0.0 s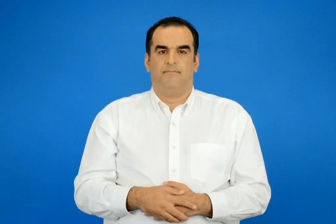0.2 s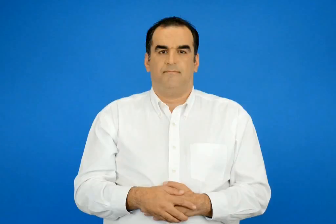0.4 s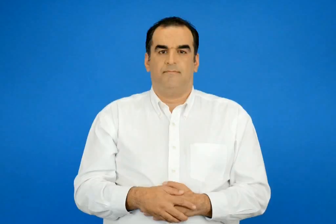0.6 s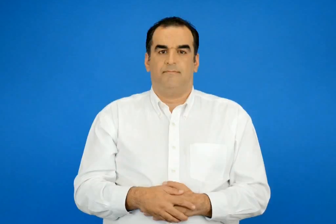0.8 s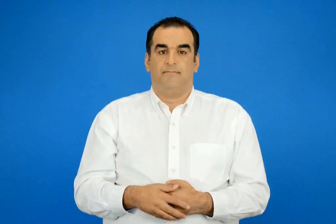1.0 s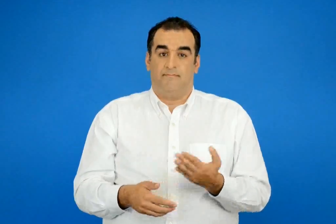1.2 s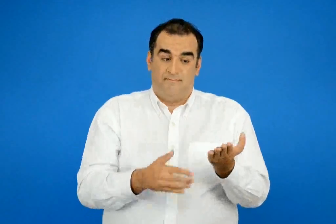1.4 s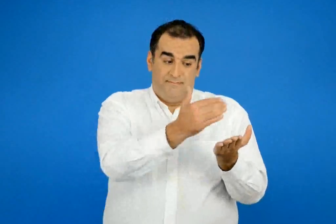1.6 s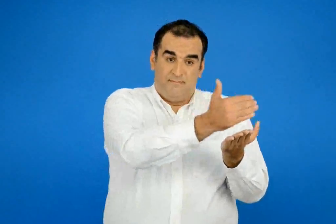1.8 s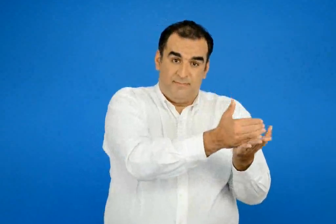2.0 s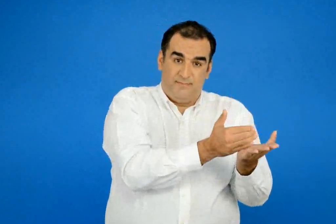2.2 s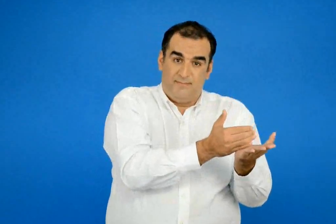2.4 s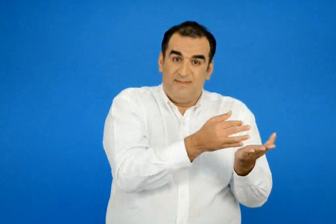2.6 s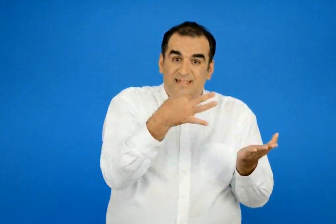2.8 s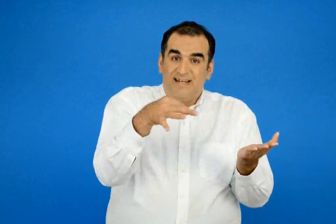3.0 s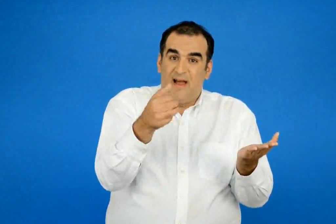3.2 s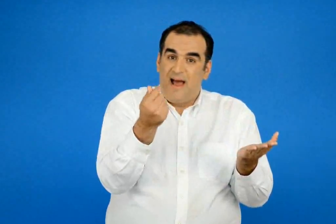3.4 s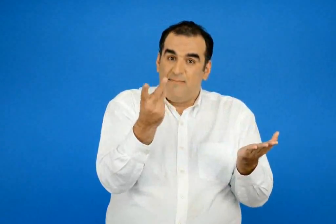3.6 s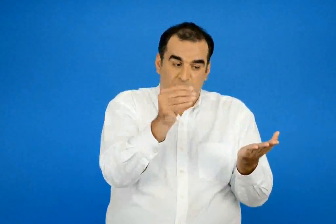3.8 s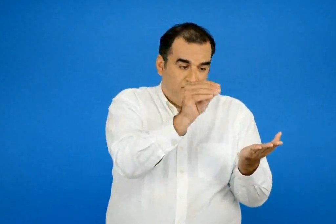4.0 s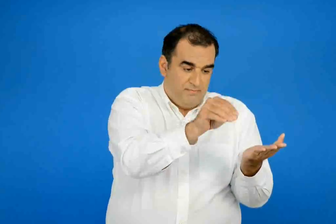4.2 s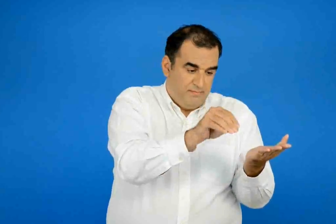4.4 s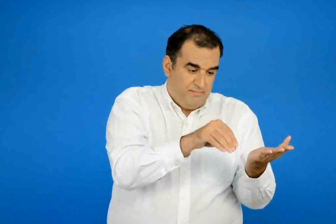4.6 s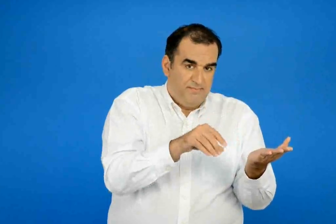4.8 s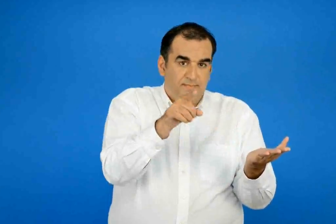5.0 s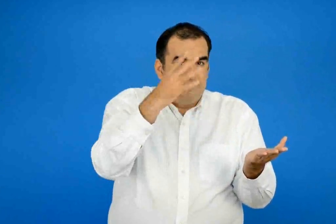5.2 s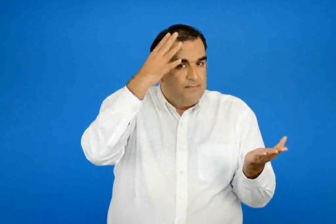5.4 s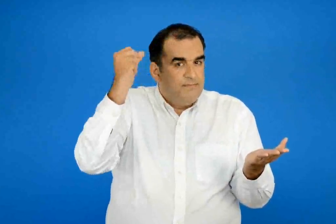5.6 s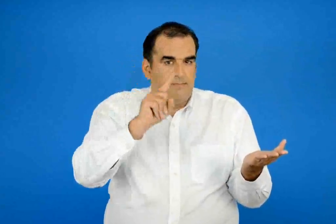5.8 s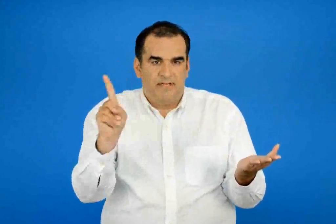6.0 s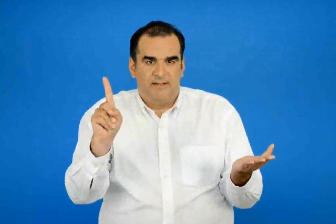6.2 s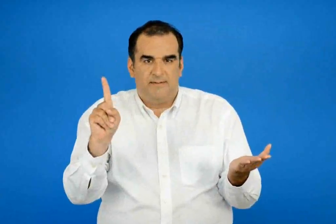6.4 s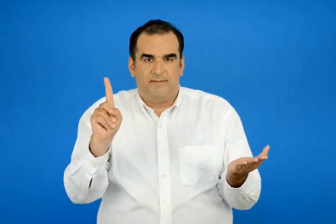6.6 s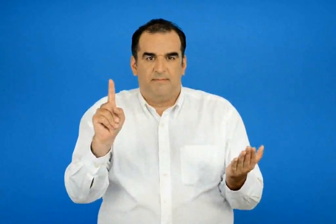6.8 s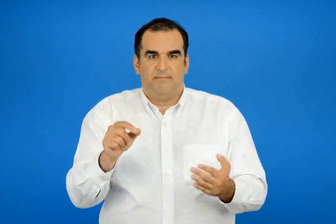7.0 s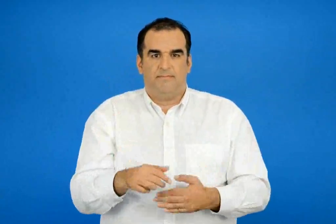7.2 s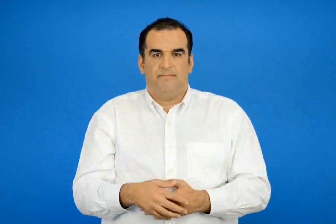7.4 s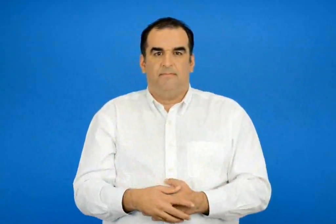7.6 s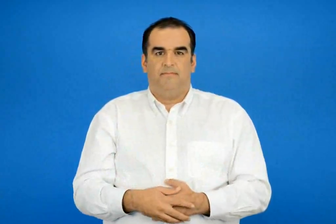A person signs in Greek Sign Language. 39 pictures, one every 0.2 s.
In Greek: μην ξεχάσετε να βάλετε τον αριθμό των σελίδων
